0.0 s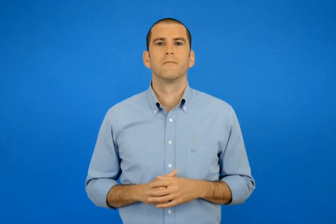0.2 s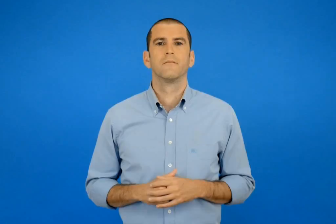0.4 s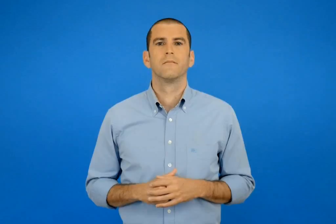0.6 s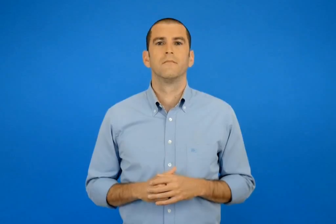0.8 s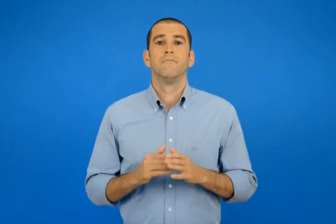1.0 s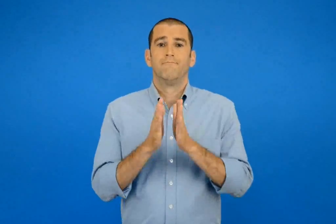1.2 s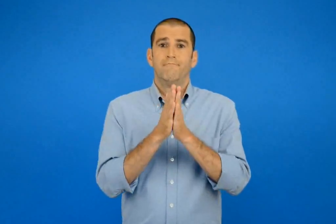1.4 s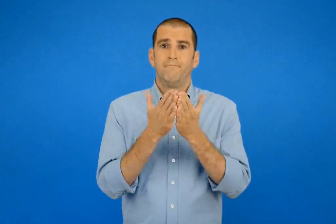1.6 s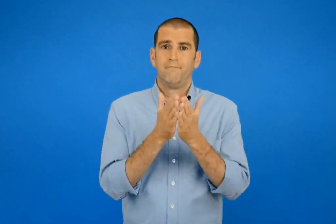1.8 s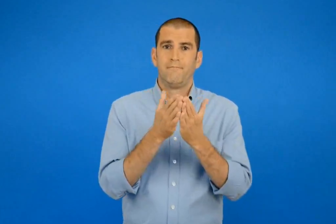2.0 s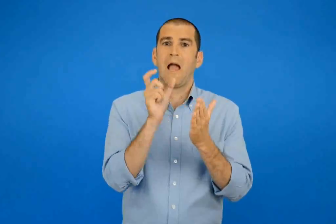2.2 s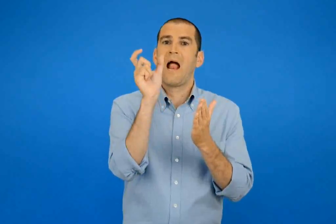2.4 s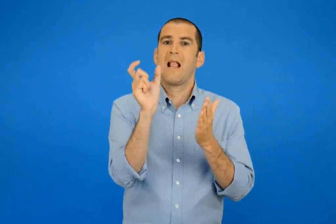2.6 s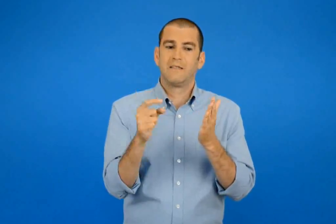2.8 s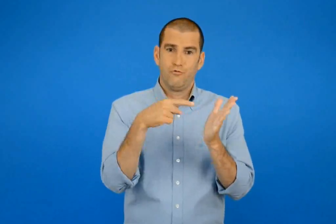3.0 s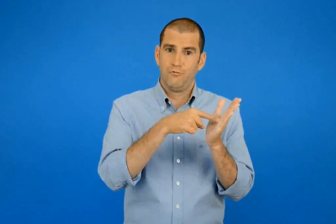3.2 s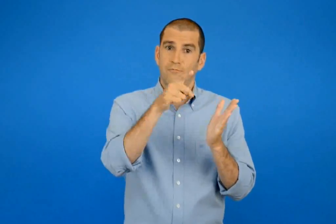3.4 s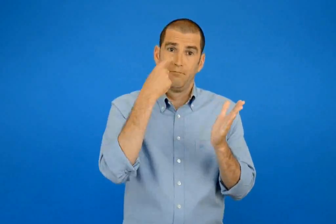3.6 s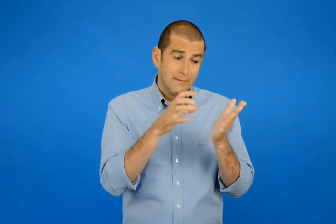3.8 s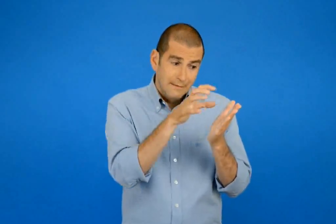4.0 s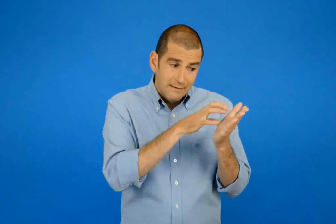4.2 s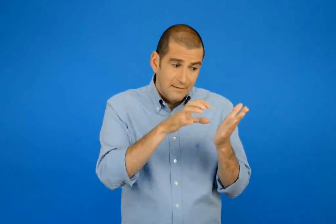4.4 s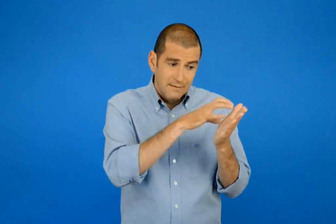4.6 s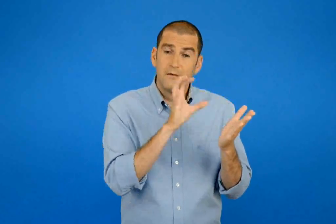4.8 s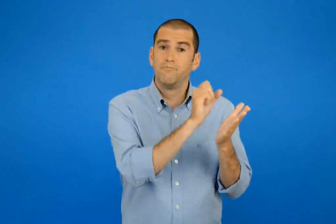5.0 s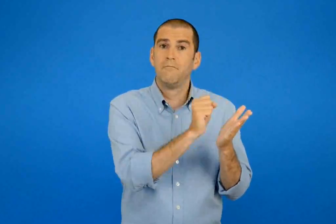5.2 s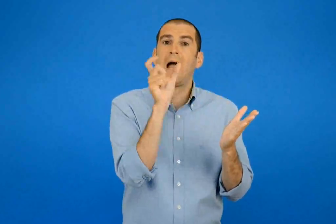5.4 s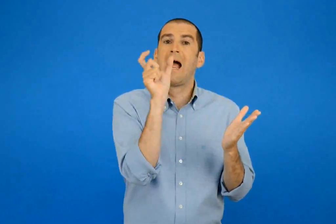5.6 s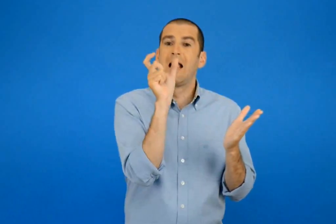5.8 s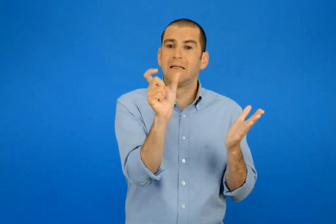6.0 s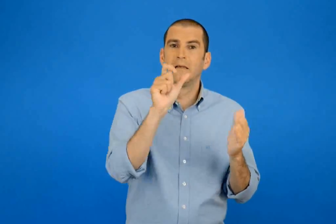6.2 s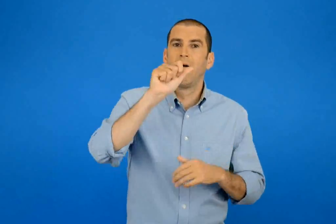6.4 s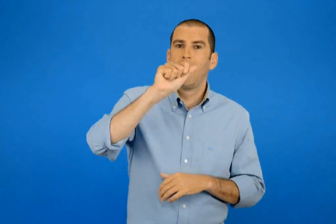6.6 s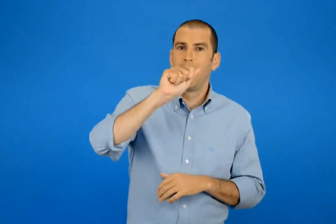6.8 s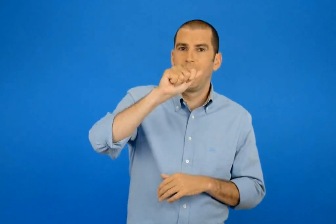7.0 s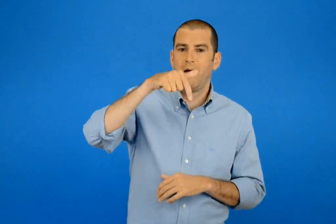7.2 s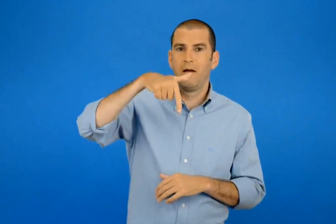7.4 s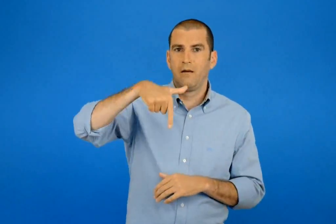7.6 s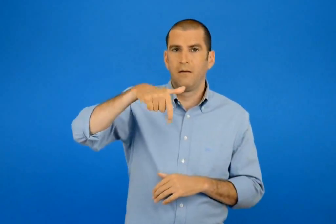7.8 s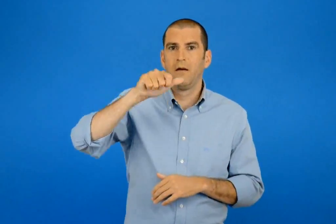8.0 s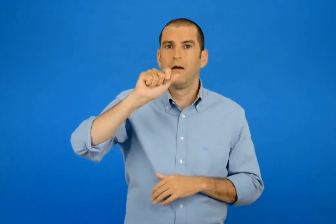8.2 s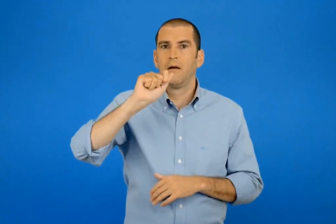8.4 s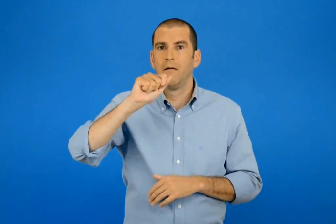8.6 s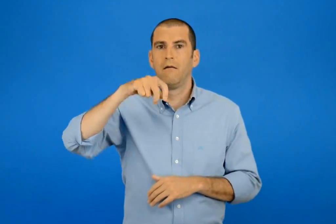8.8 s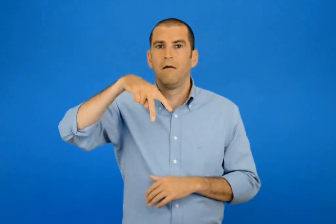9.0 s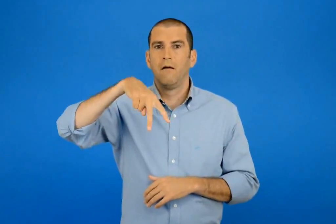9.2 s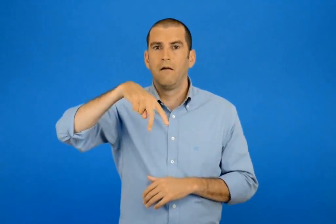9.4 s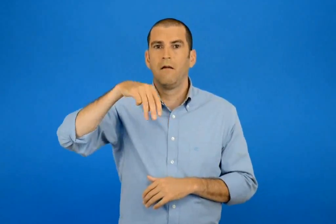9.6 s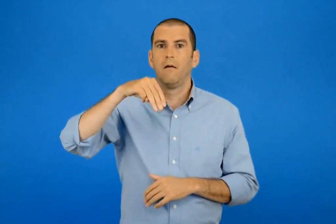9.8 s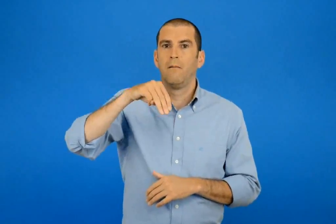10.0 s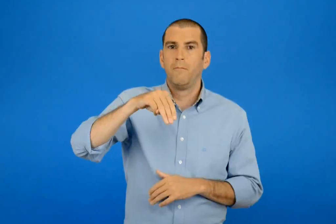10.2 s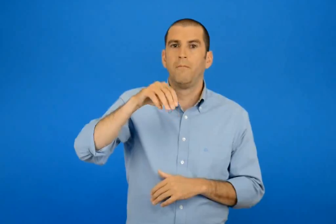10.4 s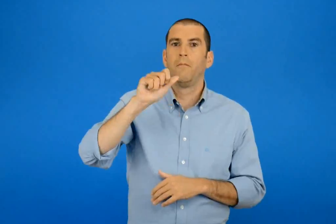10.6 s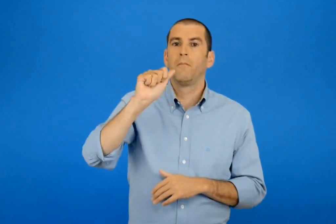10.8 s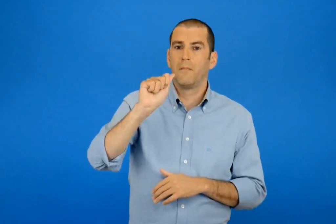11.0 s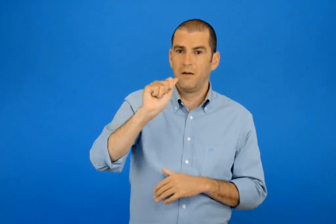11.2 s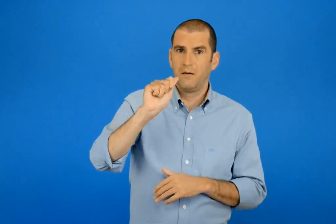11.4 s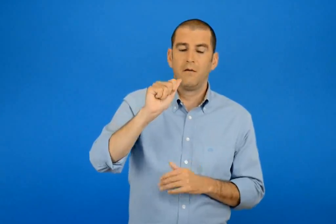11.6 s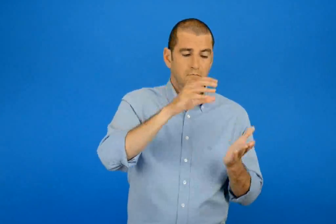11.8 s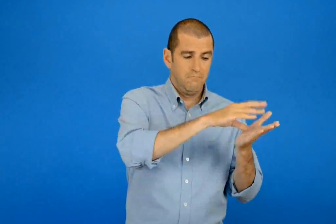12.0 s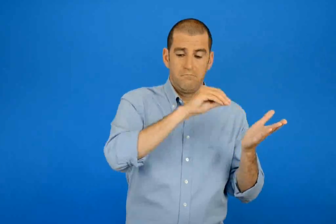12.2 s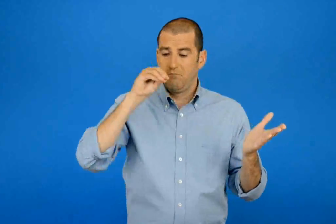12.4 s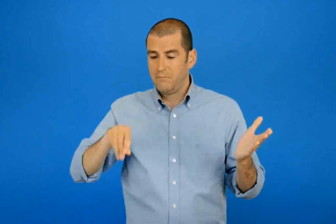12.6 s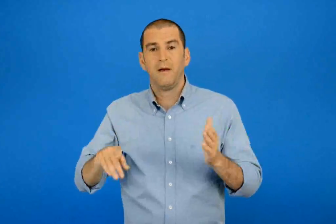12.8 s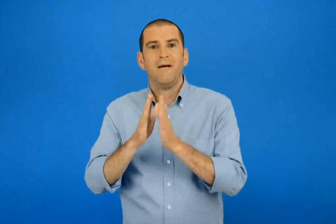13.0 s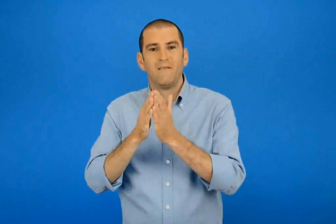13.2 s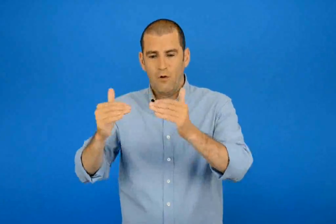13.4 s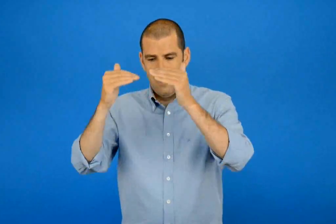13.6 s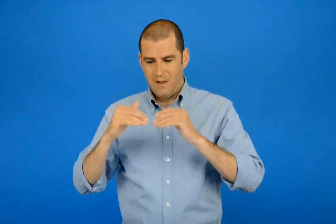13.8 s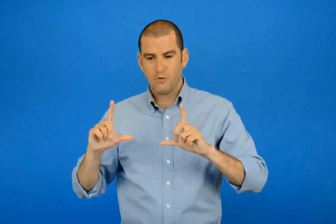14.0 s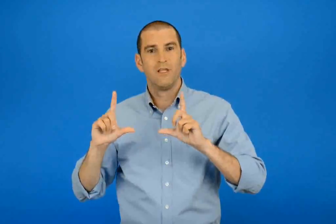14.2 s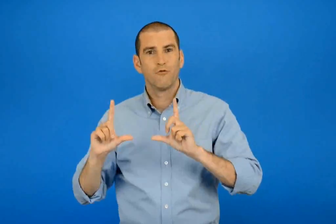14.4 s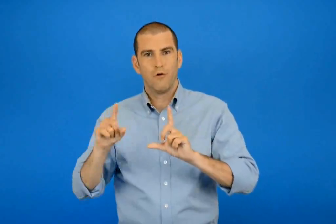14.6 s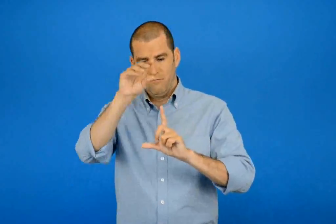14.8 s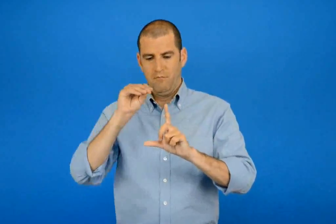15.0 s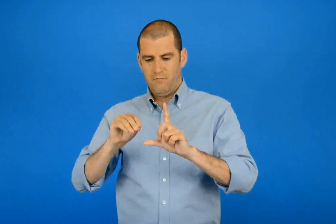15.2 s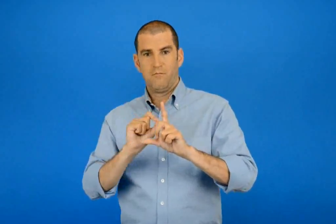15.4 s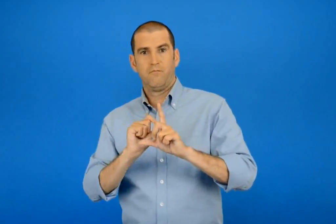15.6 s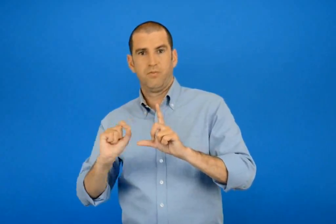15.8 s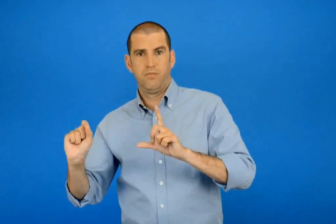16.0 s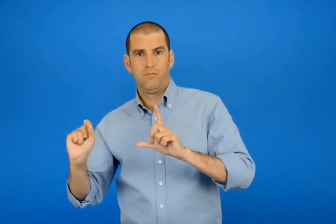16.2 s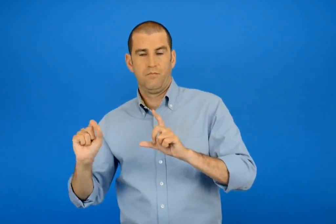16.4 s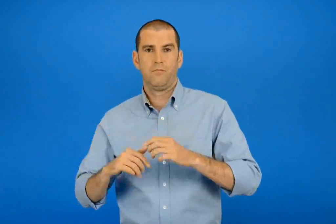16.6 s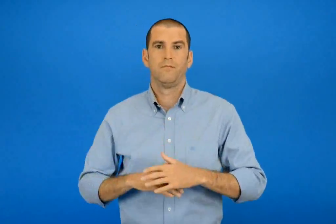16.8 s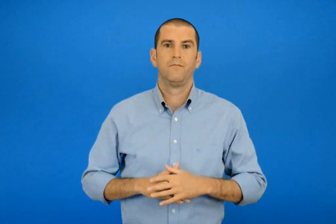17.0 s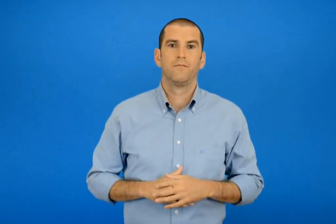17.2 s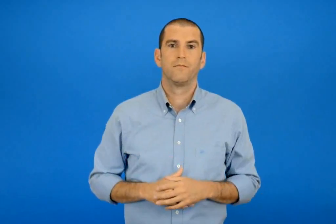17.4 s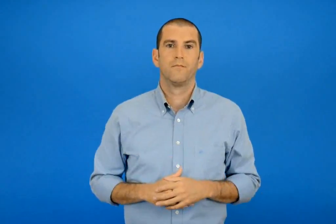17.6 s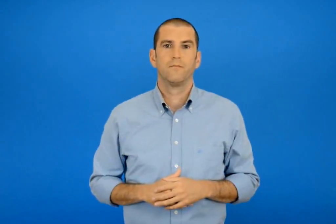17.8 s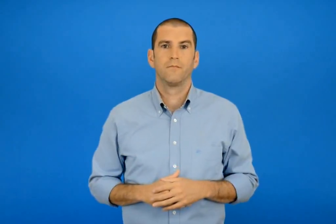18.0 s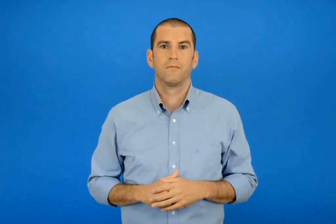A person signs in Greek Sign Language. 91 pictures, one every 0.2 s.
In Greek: αναζήτησε τη λέξη άγαλμα στο λεξικό σου και αντίγραψε οτιδήποτε γραφεί εκεί στη σωστή θέση εδώ από κάτω
